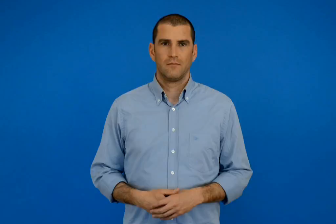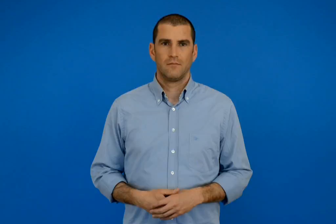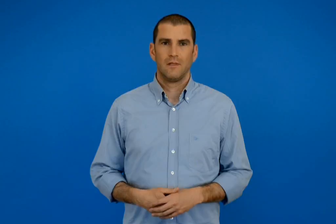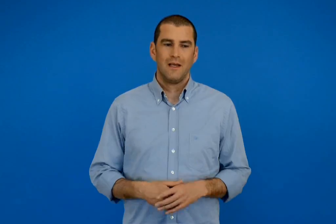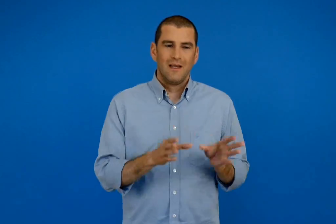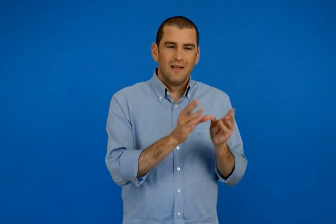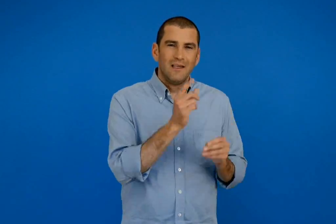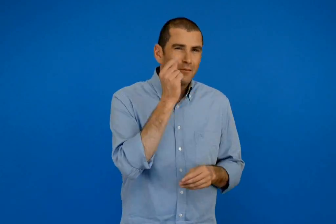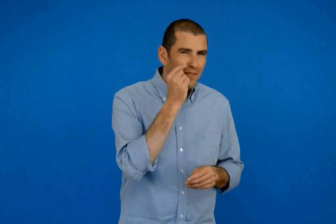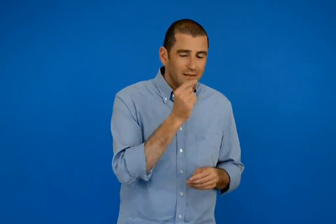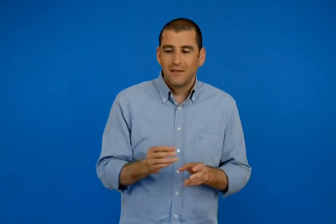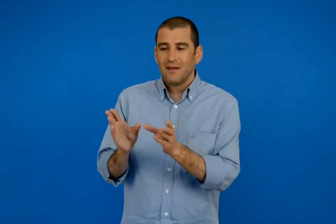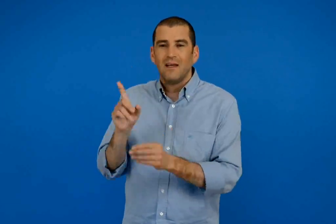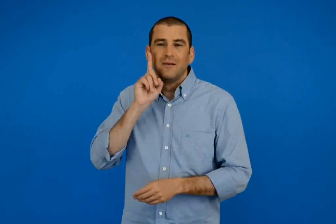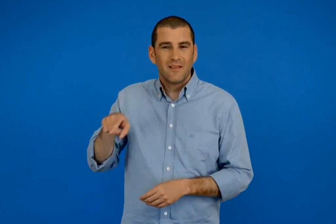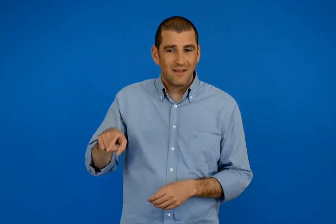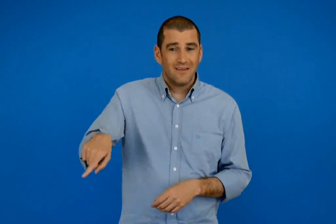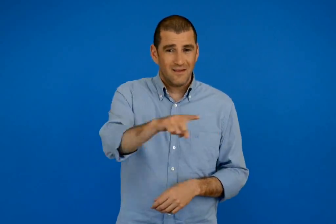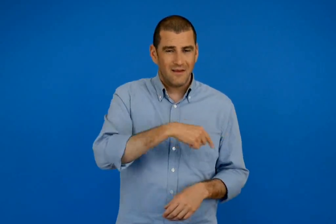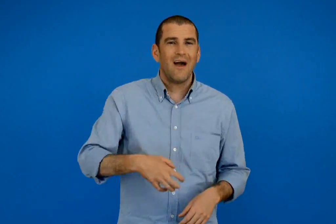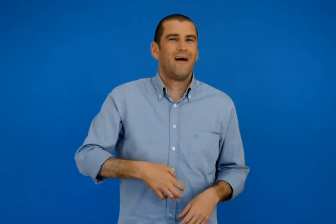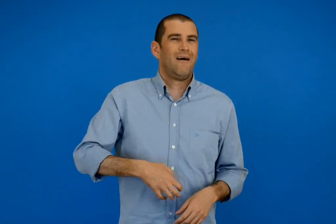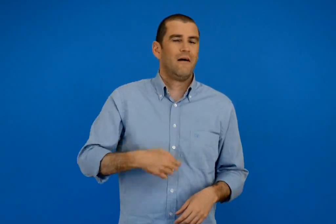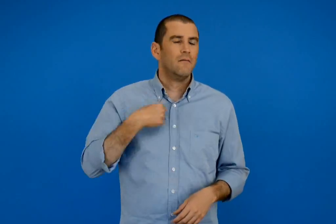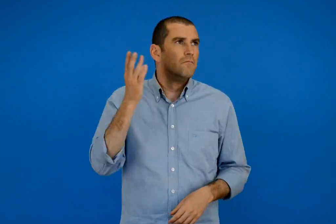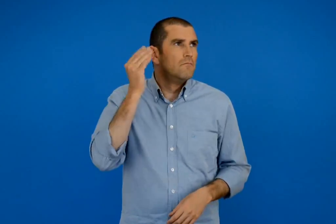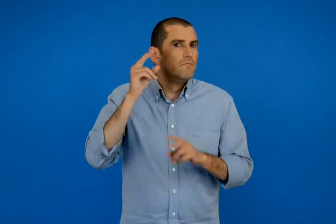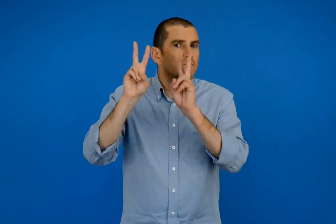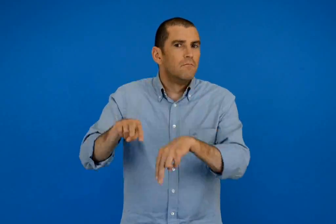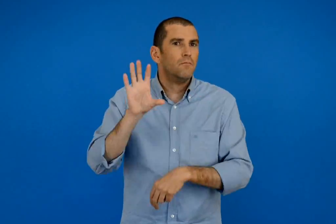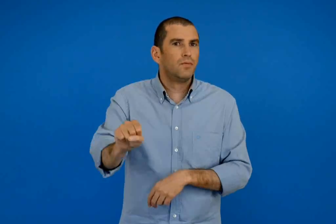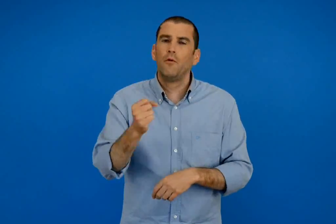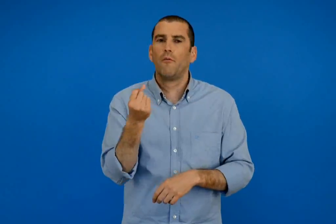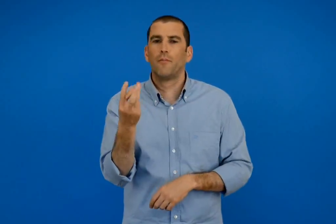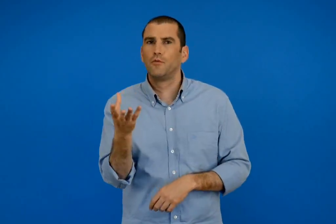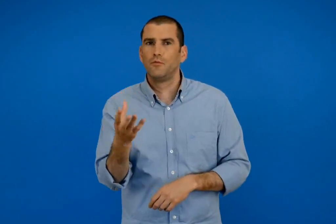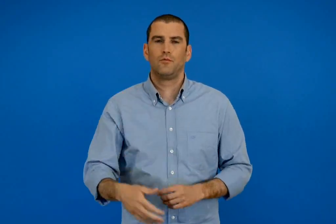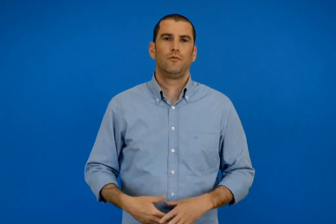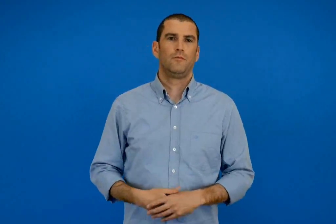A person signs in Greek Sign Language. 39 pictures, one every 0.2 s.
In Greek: πόσους συµµαθητές και συµµαθητριες µας µπορουµε να αναγνωρίσουμε µόνο από το γέλιο τους ;
